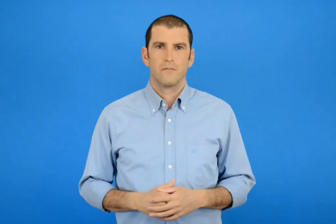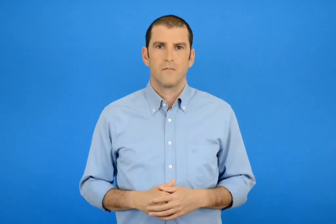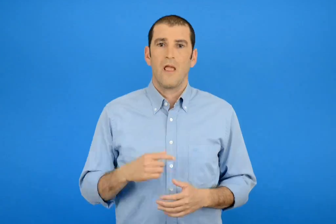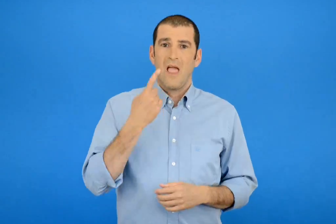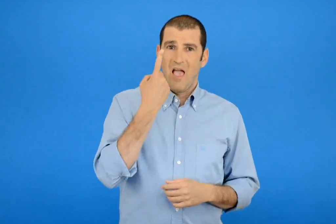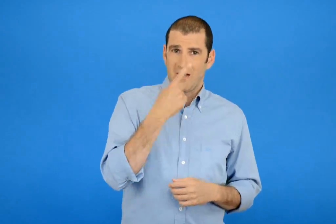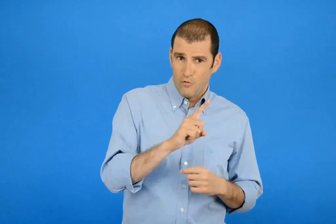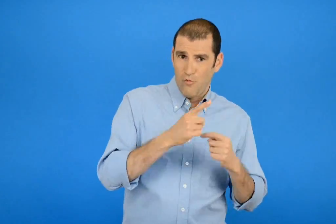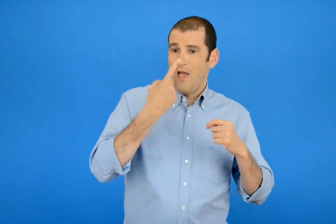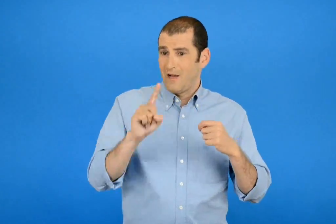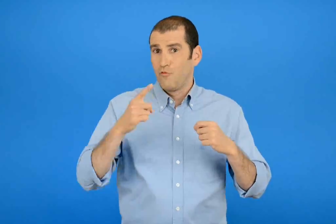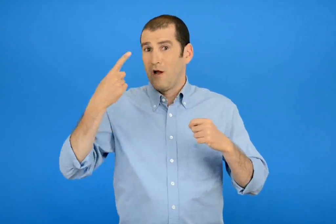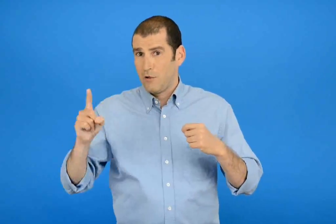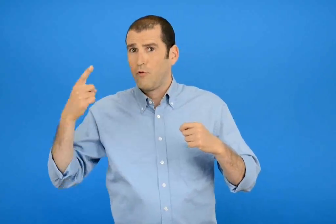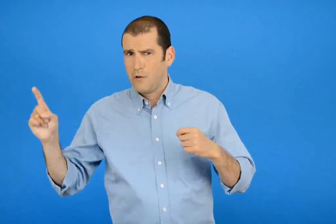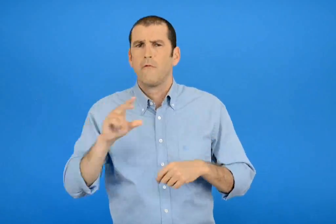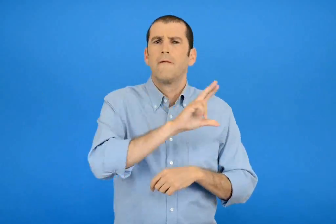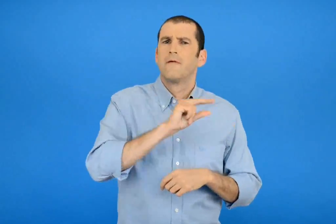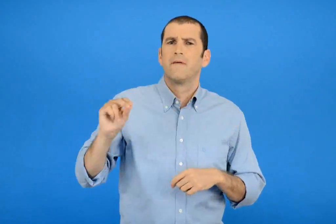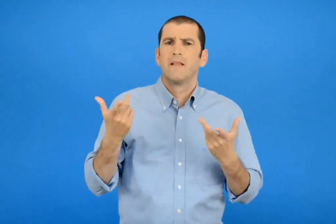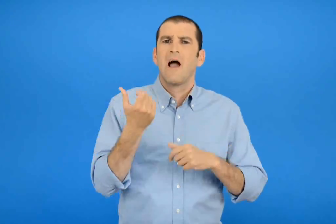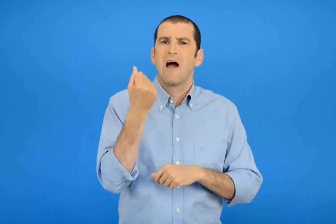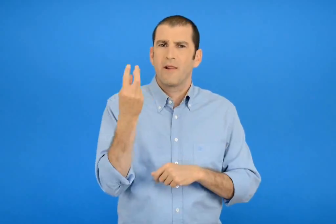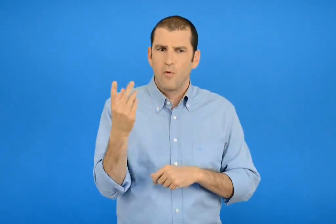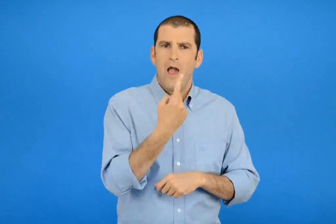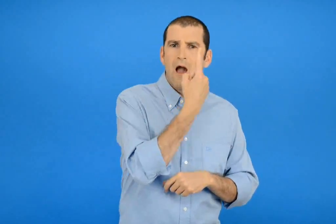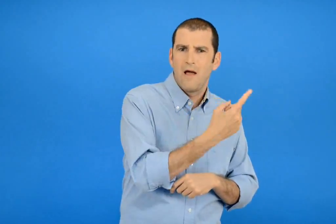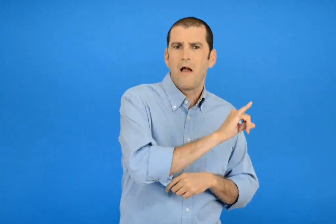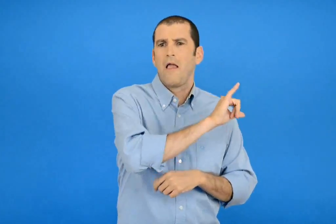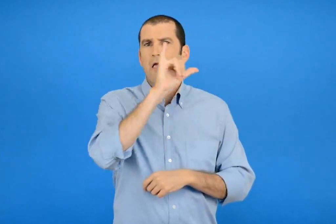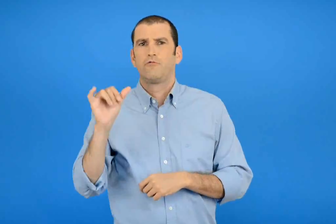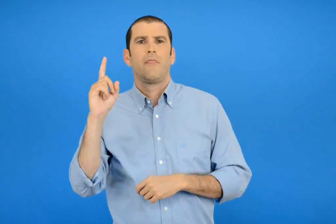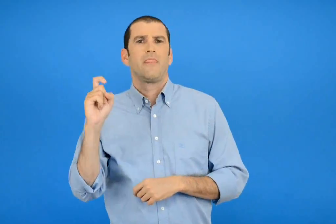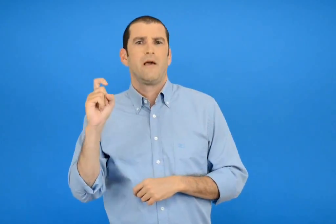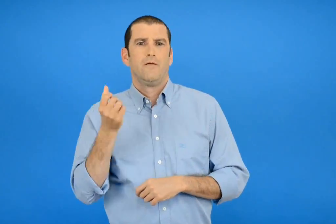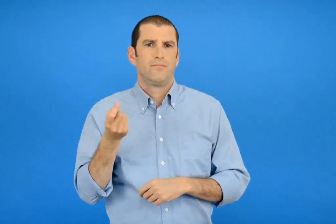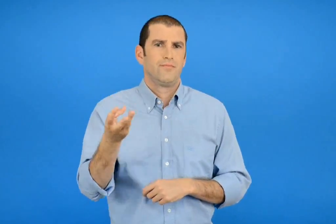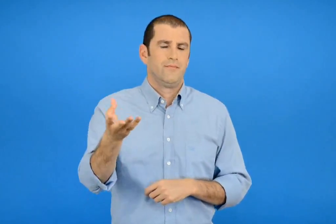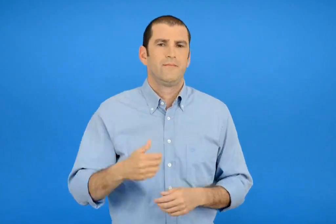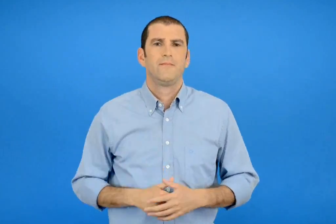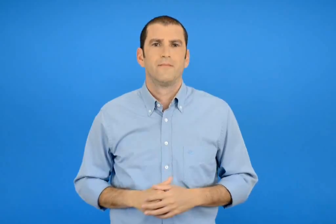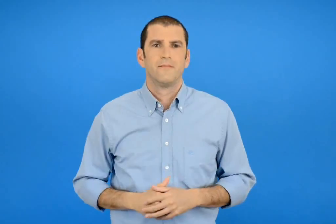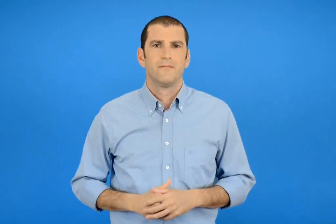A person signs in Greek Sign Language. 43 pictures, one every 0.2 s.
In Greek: όταν μετράμε ανα 100 οι αριθμοί ανεβαίνουν όπως από το 1 έως το 10
